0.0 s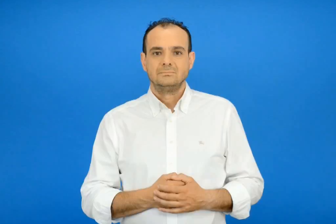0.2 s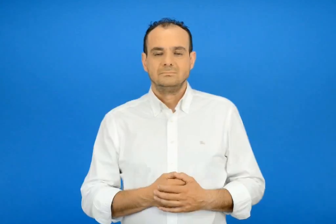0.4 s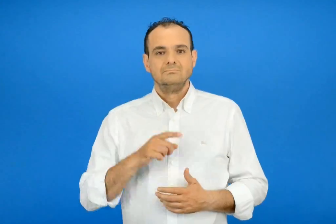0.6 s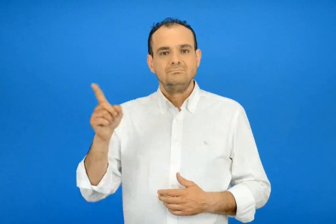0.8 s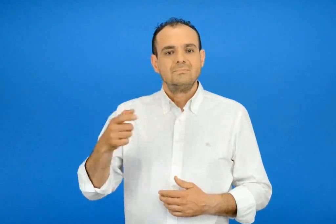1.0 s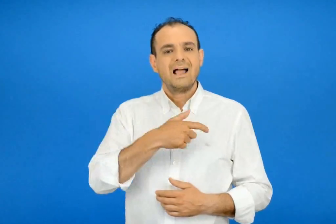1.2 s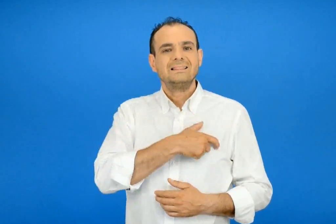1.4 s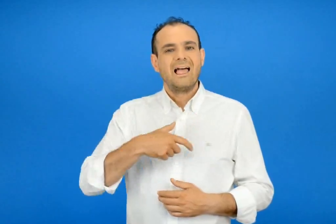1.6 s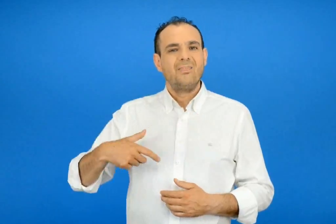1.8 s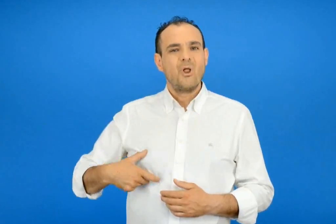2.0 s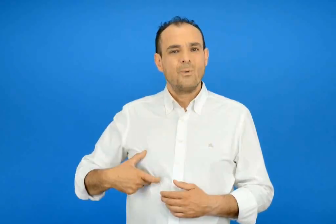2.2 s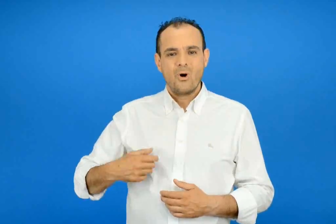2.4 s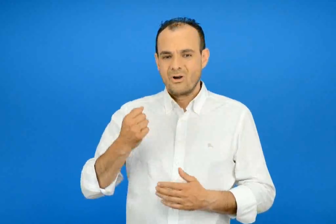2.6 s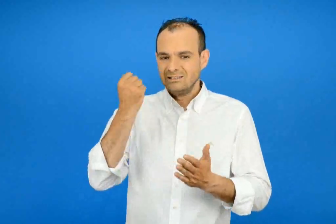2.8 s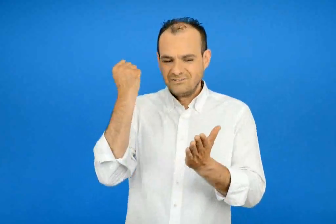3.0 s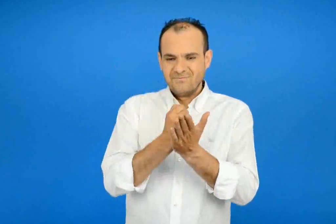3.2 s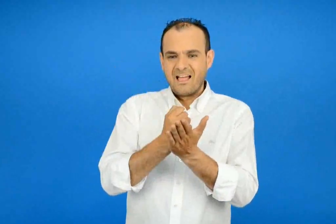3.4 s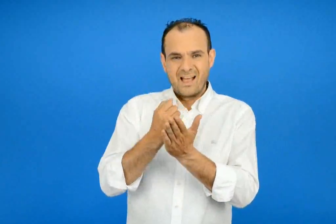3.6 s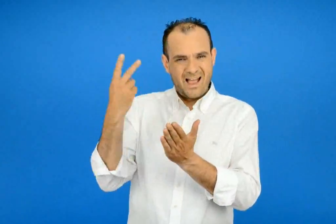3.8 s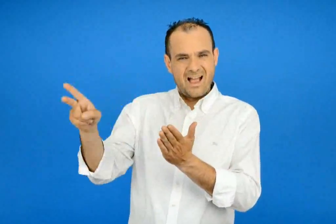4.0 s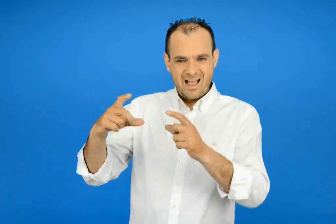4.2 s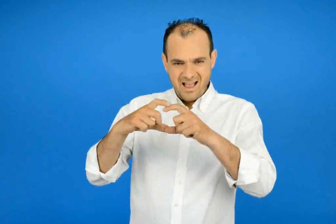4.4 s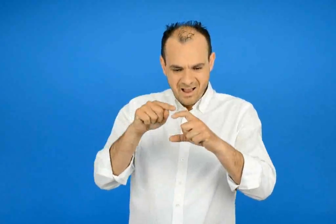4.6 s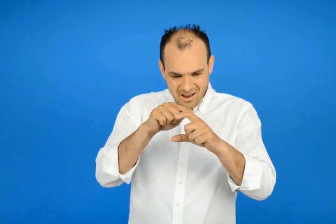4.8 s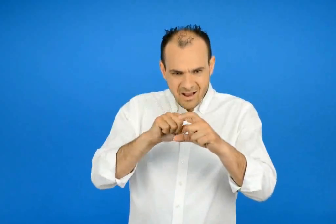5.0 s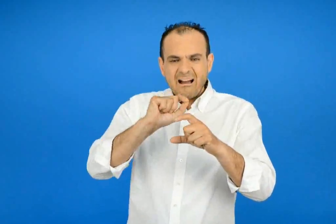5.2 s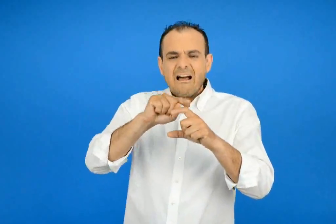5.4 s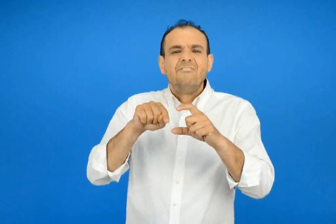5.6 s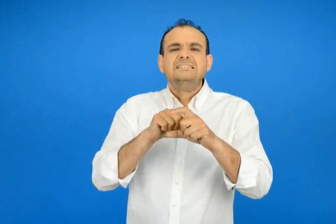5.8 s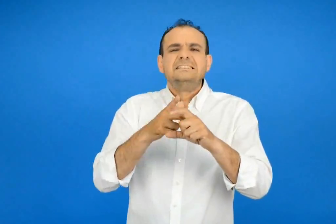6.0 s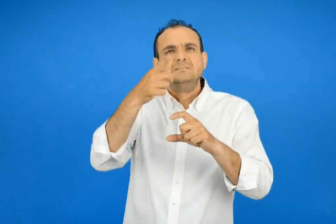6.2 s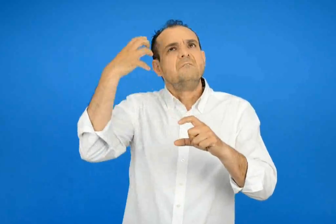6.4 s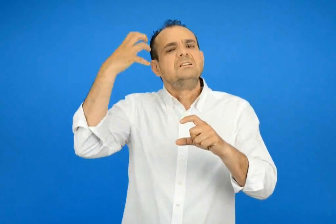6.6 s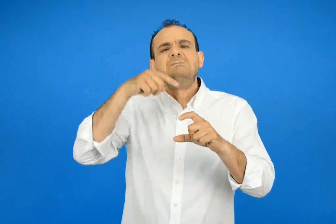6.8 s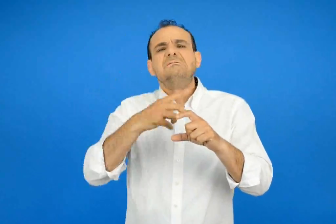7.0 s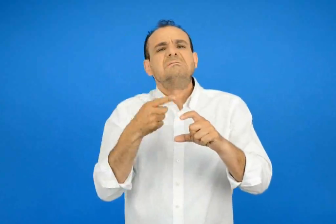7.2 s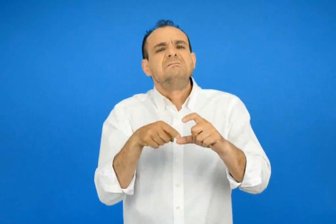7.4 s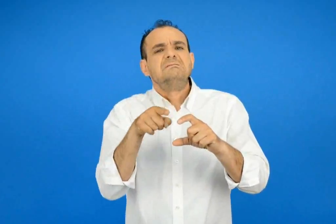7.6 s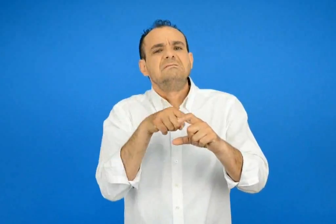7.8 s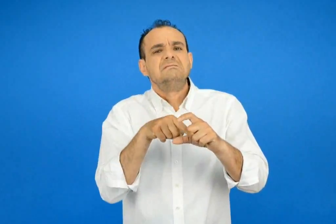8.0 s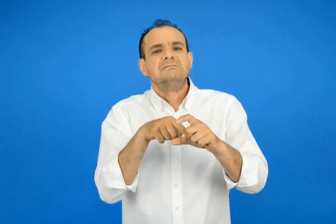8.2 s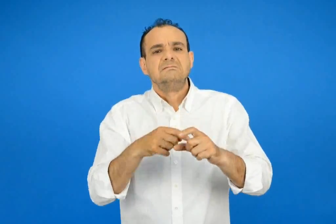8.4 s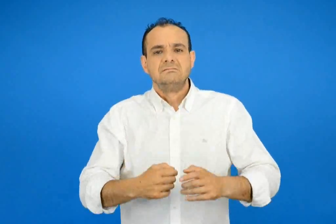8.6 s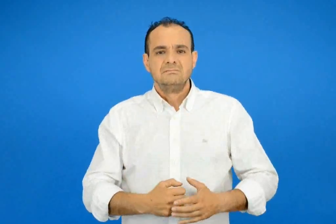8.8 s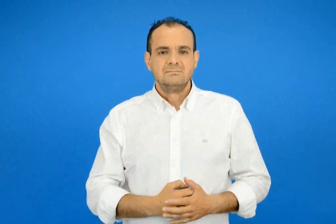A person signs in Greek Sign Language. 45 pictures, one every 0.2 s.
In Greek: τι φαντάζεσαι ότι γράφουν οι σφραγίδες του ταχυδρομείου ;
